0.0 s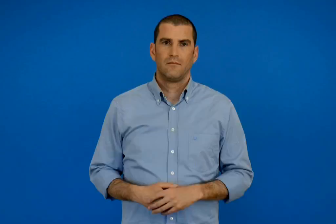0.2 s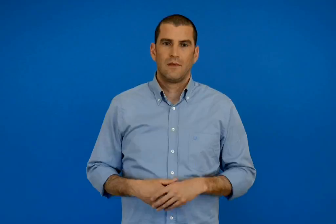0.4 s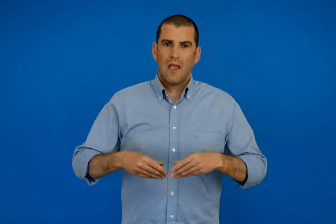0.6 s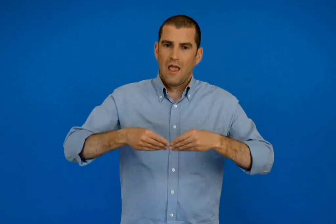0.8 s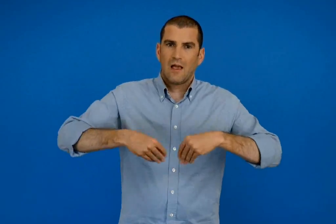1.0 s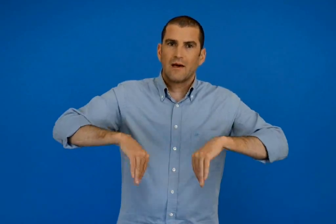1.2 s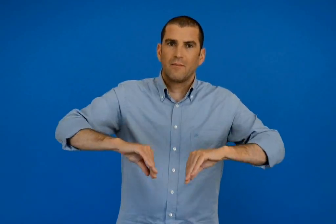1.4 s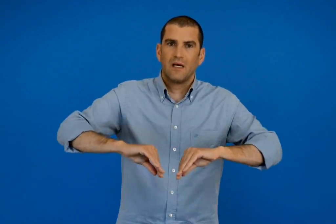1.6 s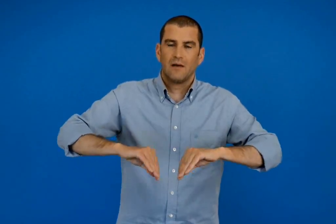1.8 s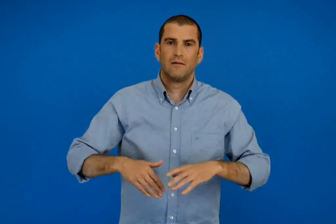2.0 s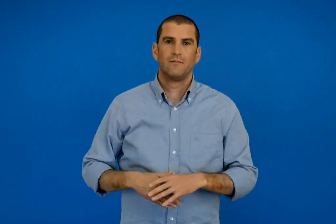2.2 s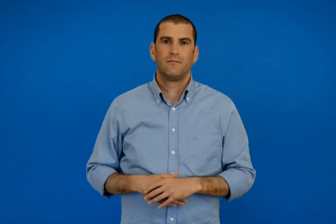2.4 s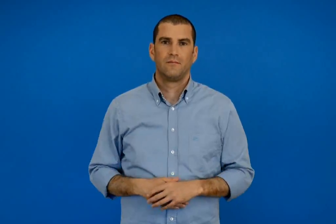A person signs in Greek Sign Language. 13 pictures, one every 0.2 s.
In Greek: κεραμικά
